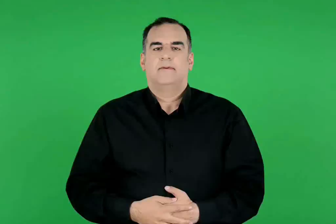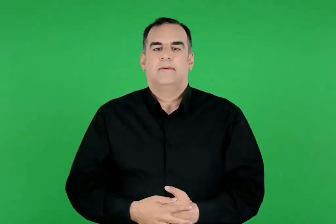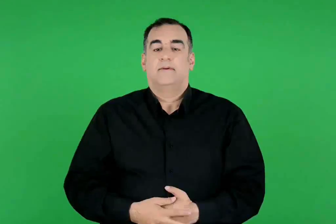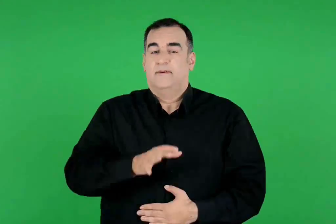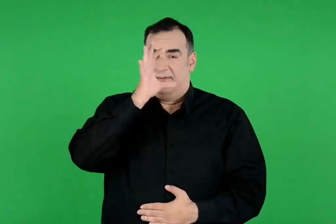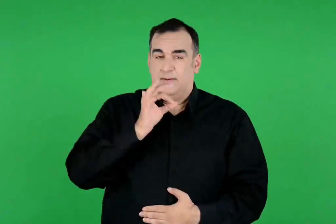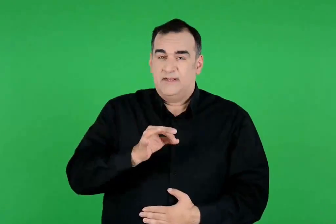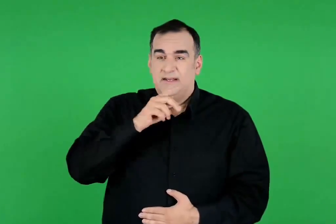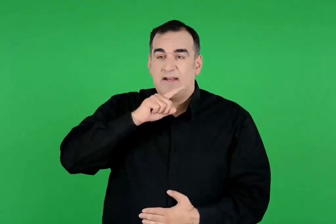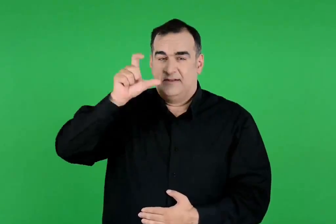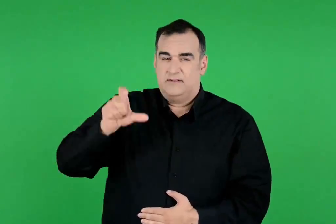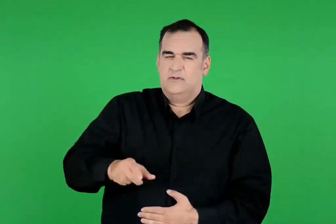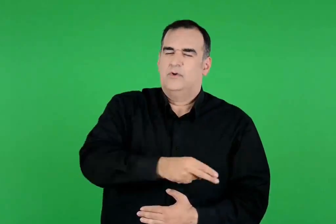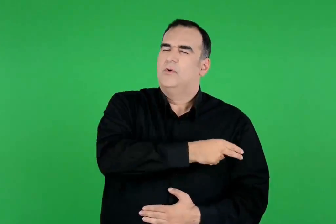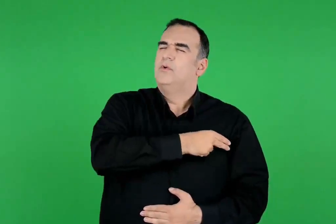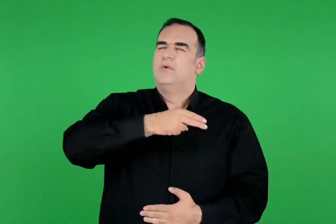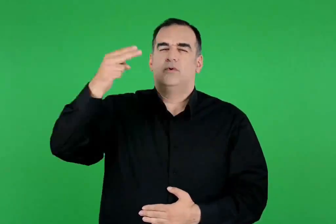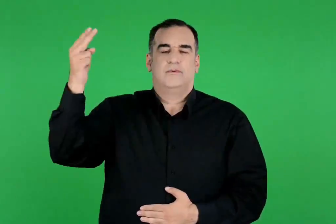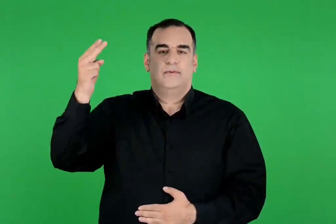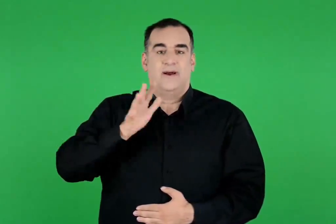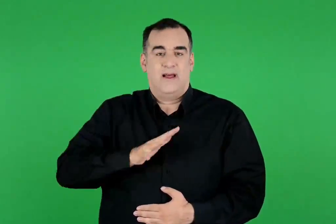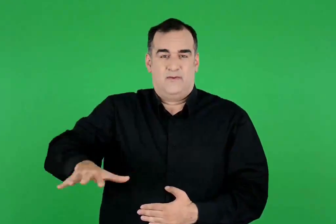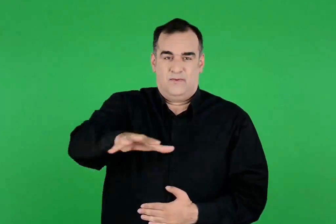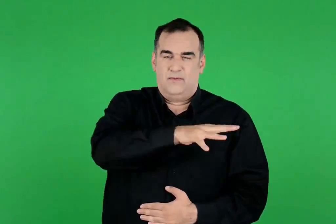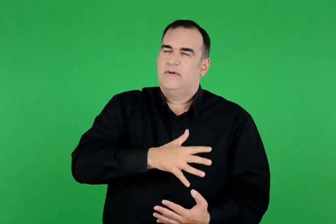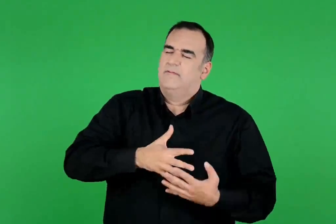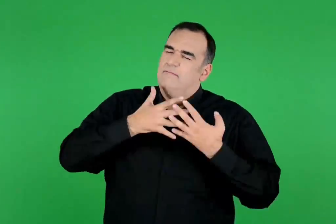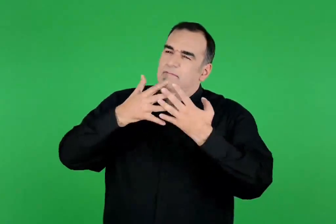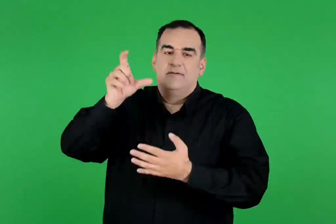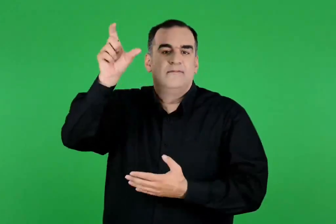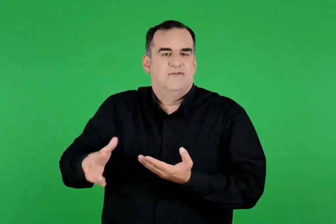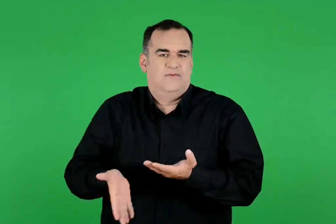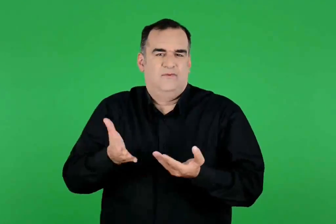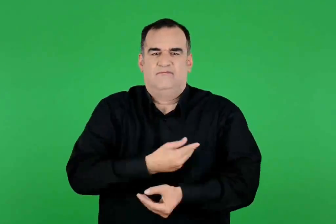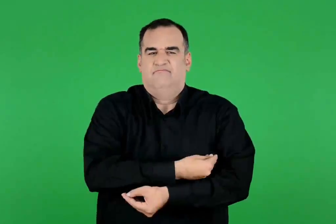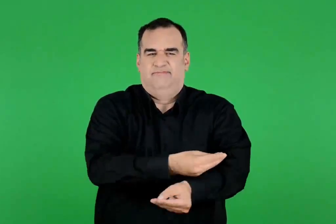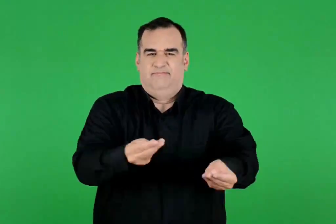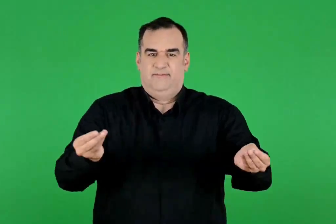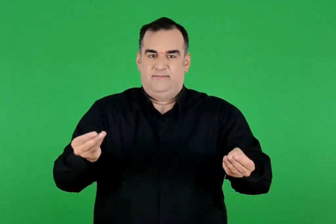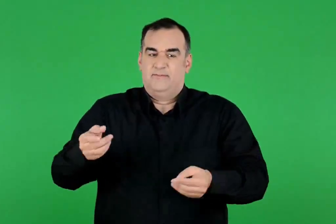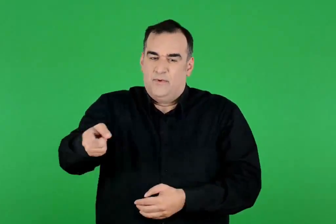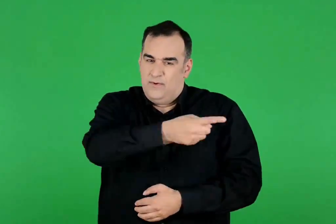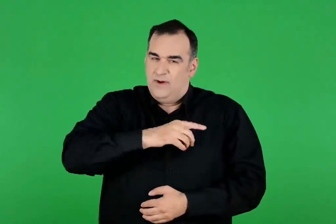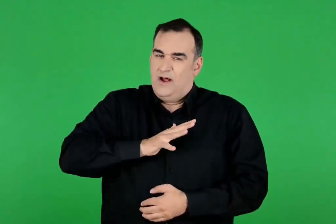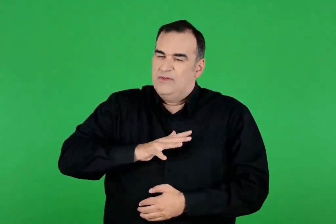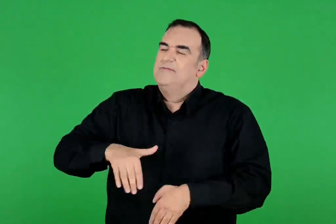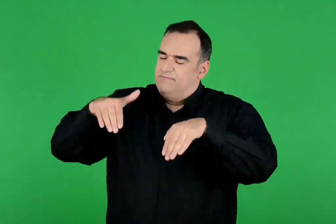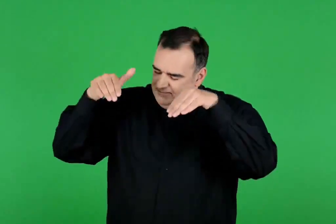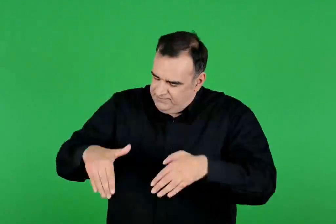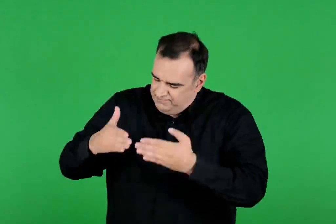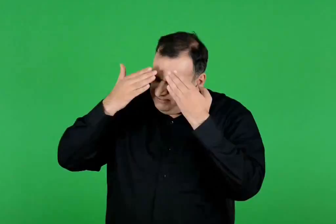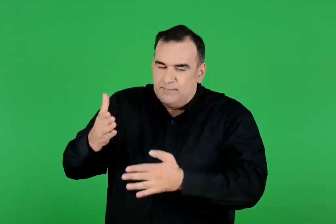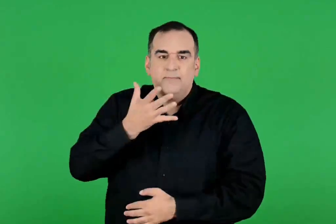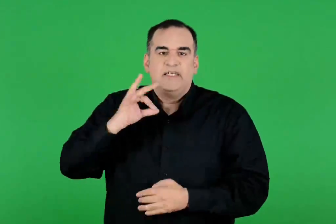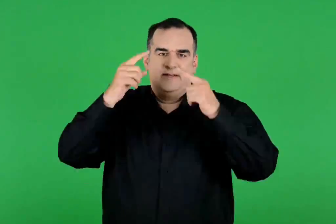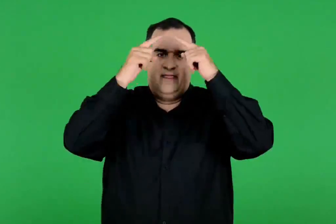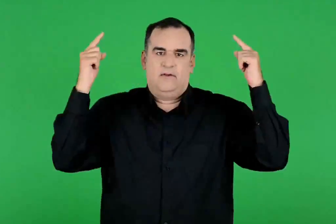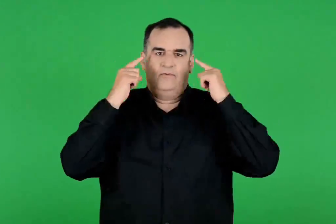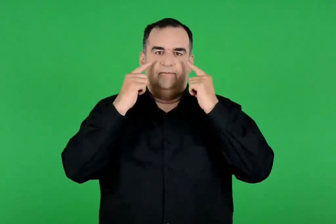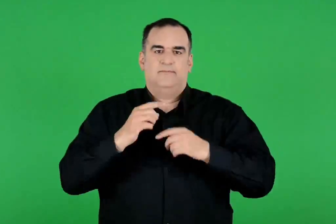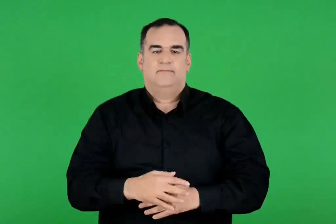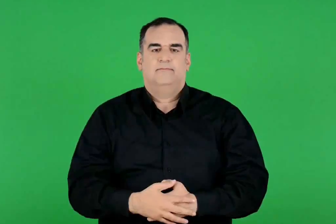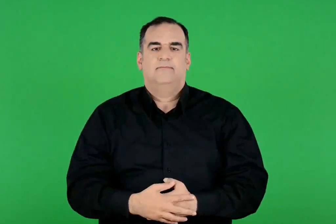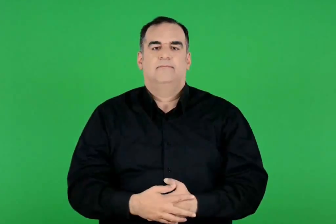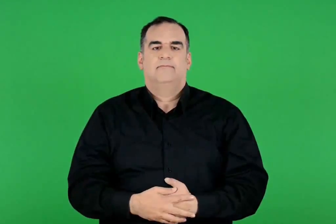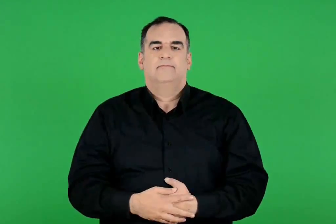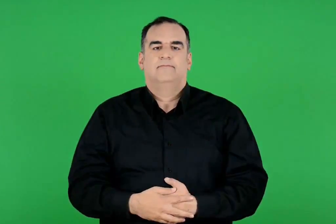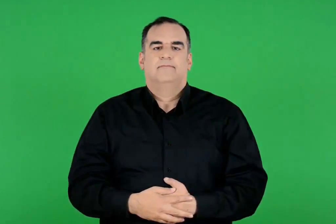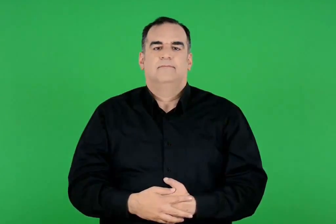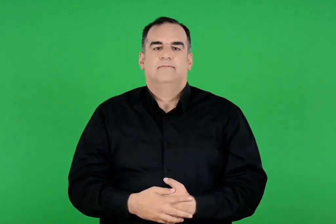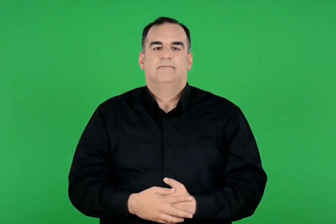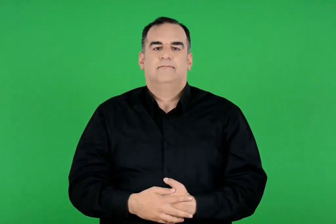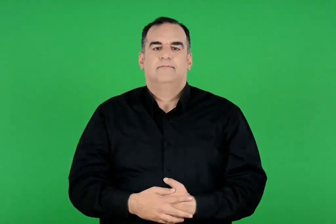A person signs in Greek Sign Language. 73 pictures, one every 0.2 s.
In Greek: πραγματικά , η δόξα του ηρακλή είναι πολύ μεγάλη. οι άνθρωποι τον αγάπησαν πολύ για τις ευεργεσίες που τους πρόσφερε και τον λάτρεψαν σαν θεό
